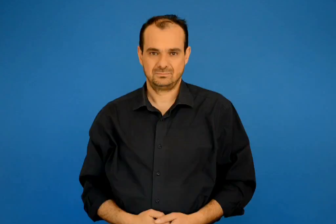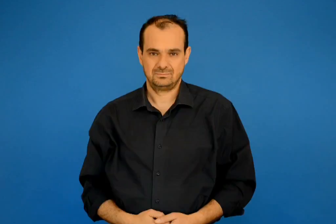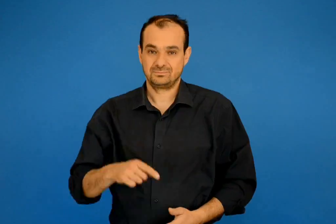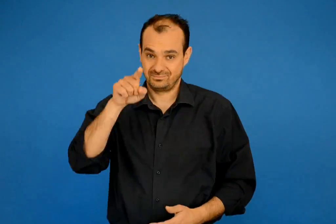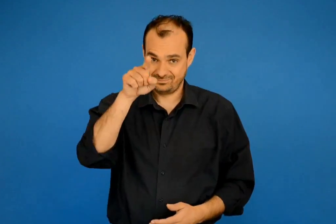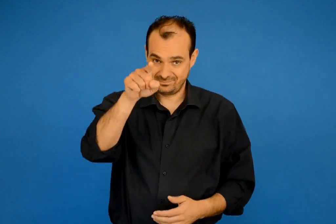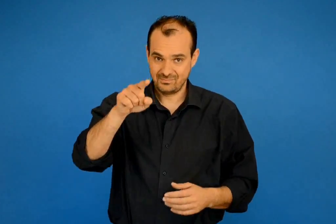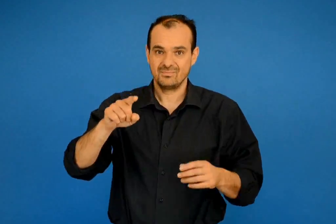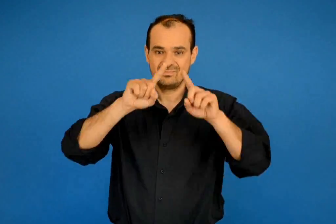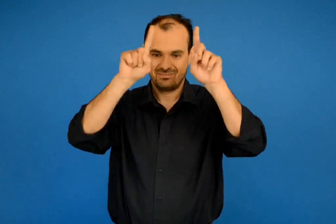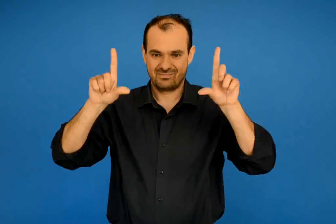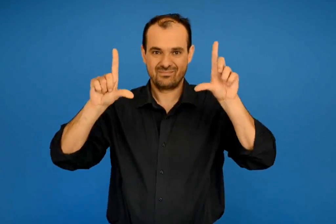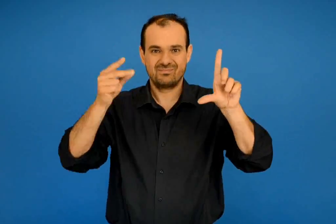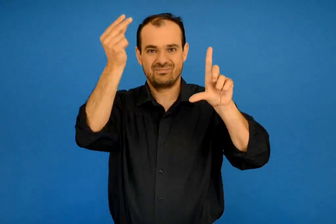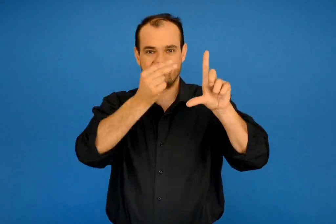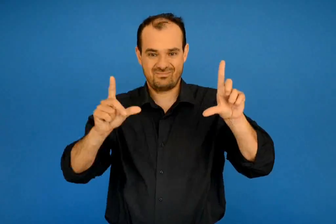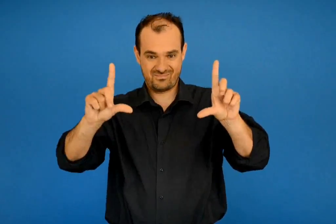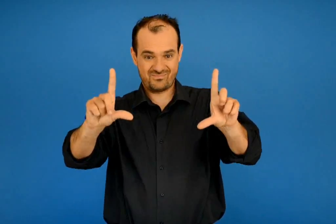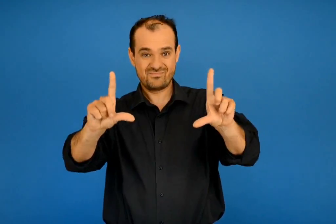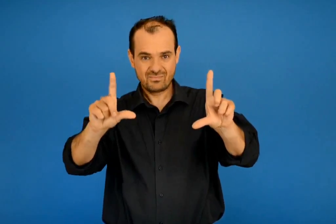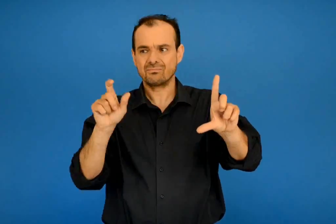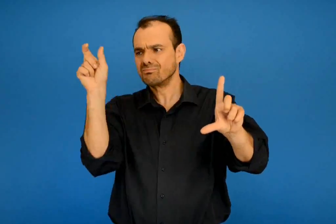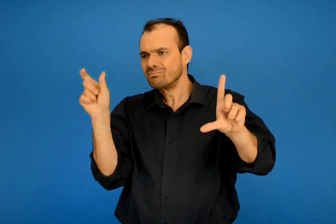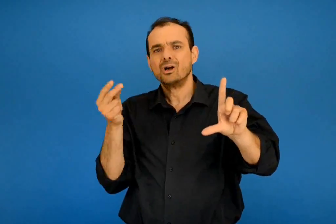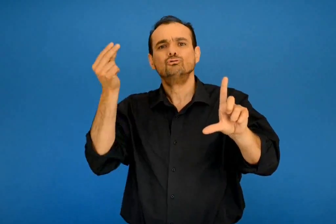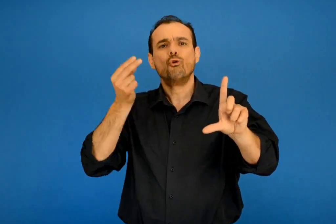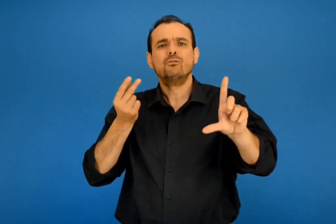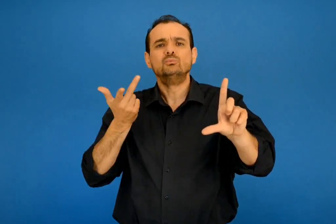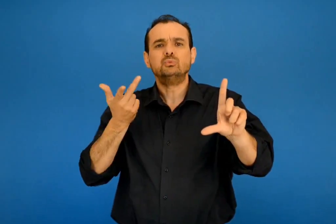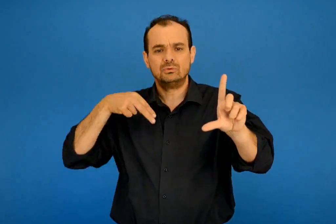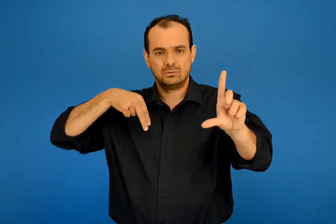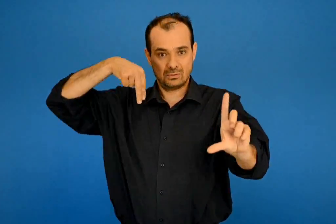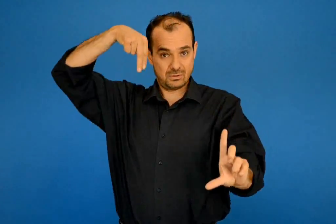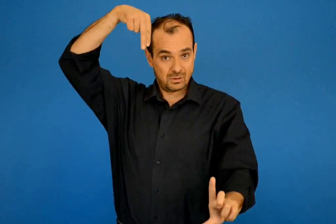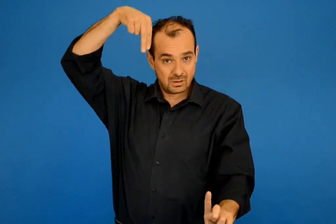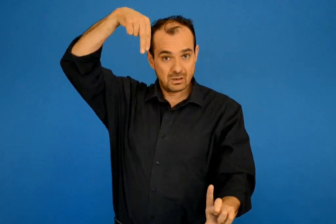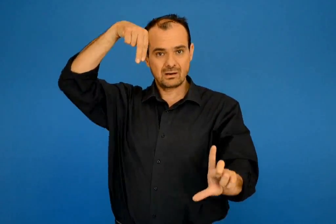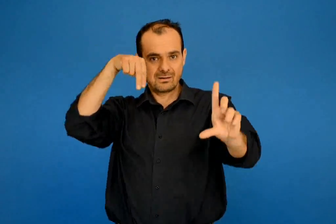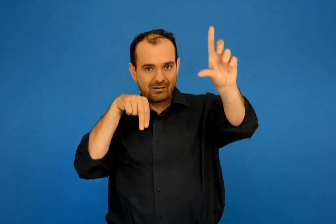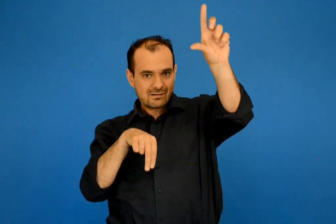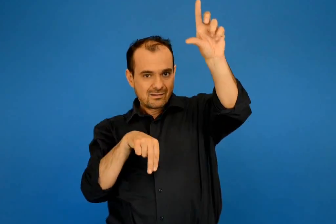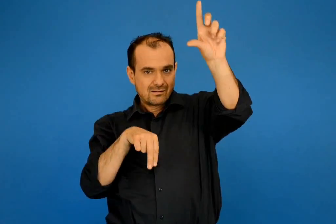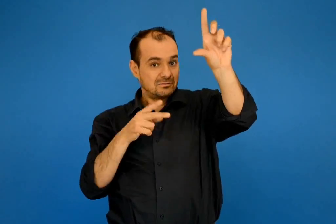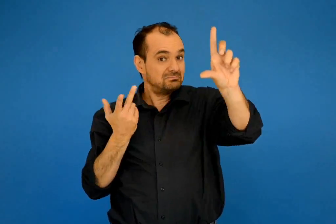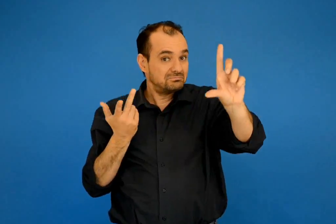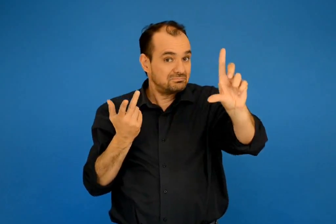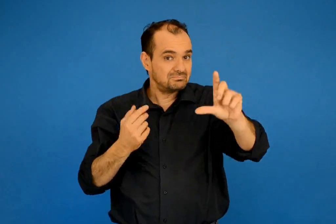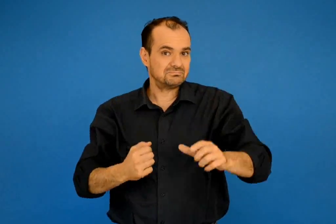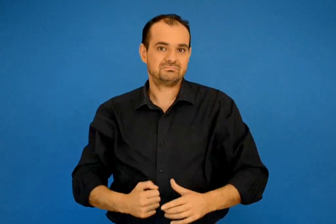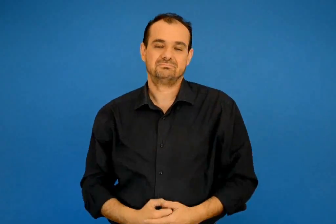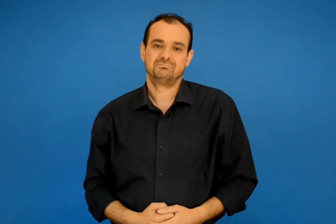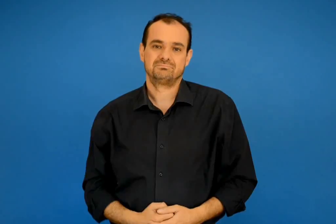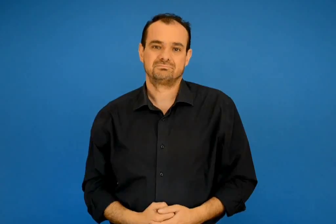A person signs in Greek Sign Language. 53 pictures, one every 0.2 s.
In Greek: παρατήρησε τον πίνακα και σκέψου εάν ο ζωγράφος βρισκόταν σε ψηλό η χαμηλό σημείο όταν τον ζωγράφιζε
